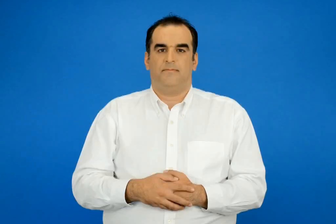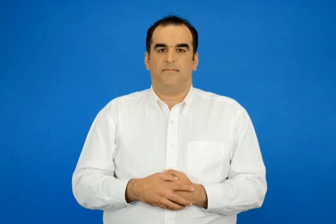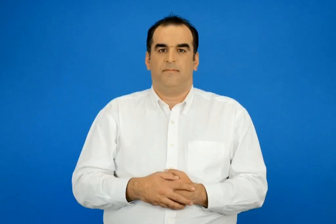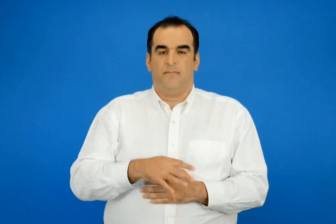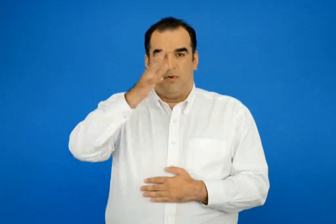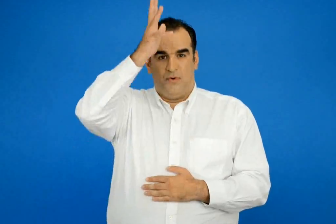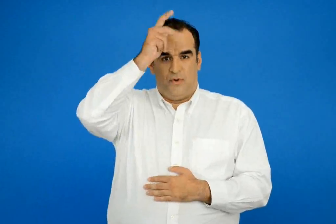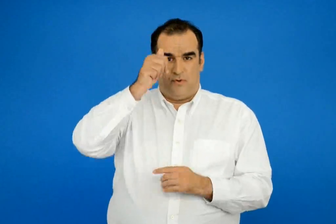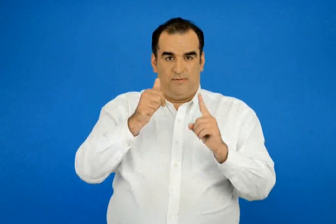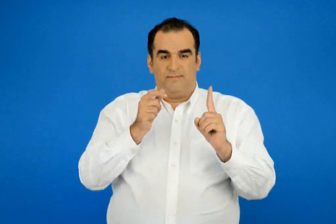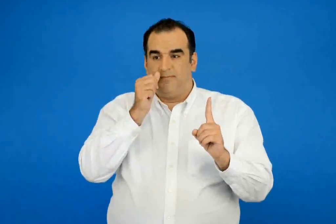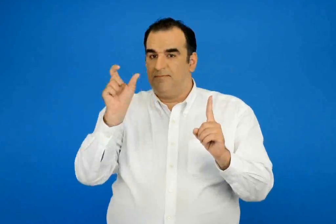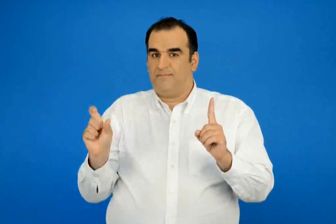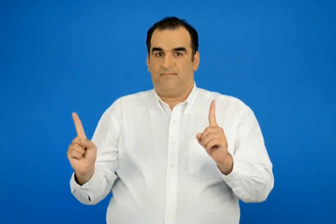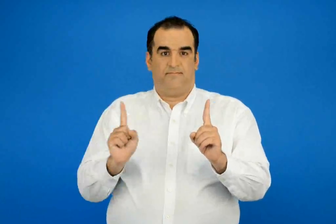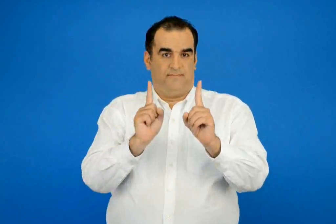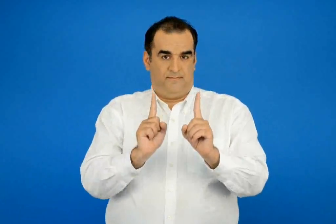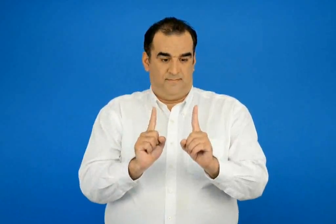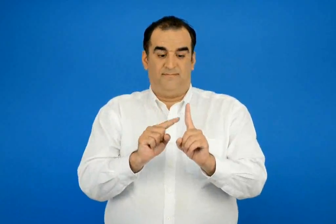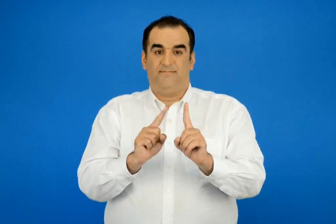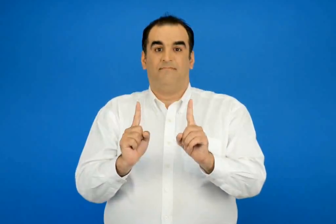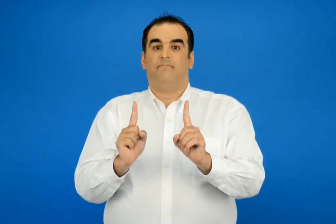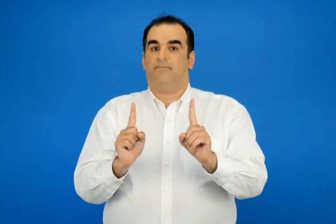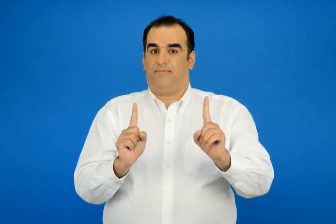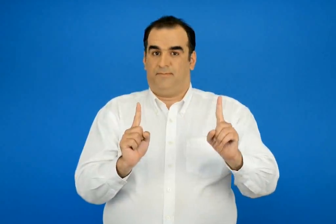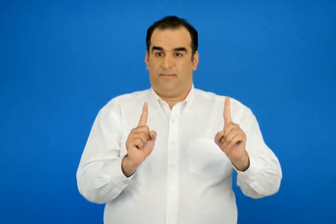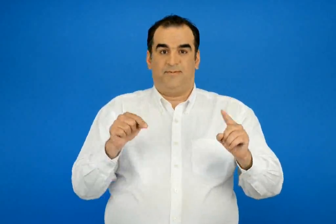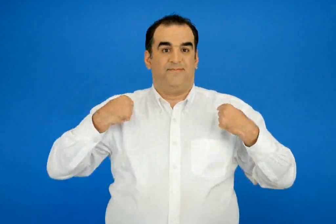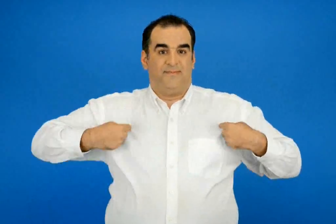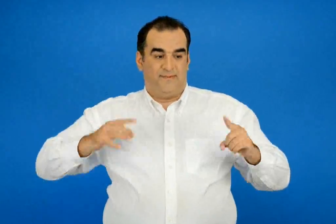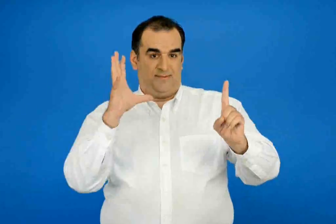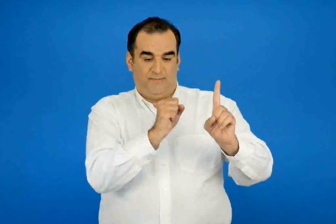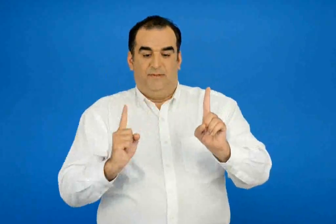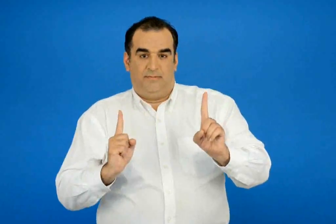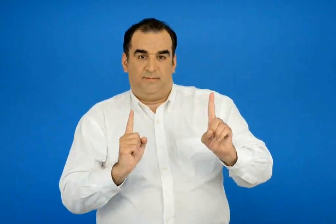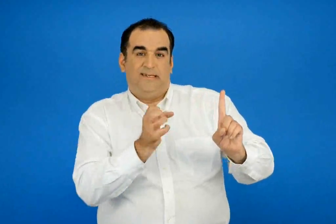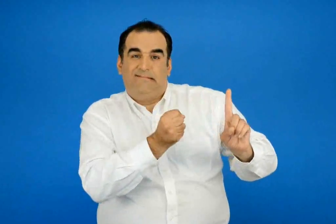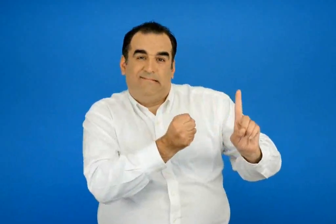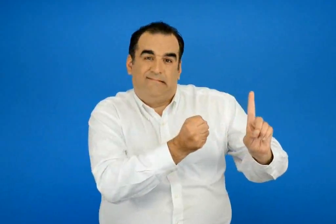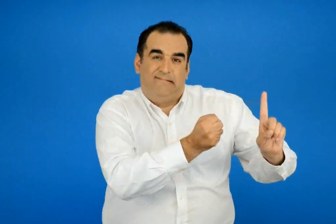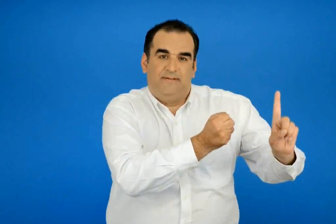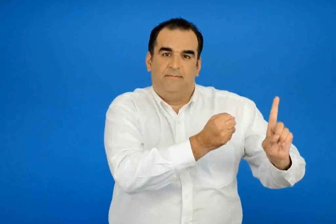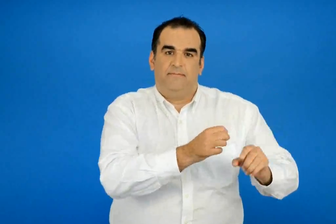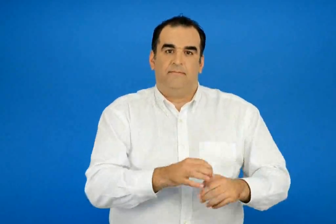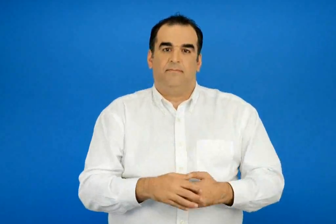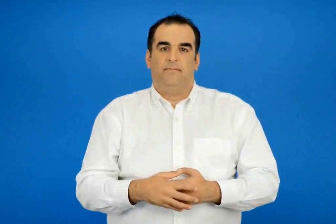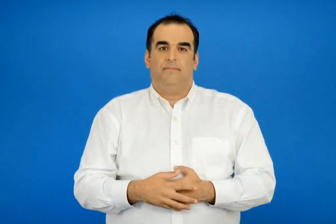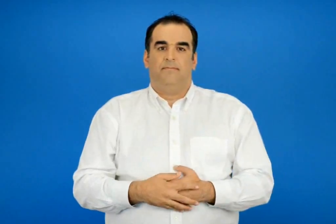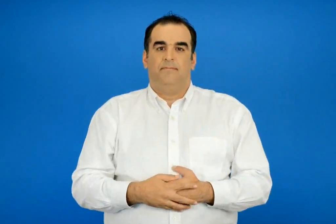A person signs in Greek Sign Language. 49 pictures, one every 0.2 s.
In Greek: ο κολοκοτρώνης πήγε να ξεμακρύνει μα τα αγόρι τον έπιασε από το γιλέκο
